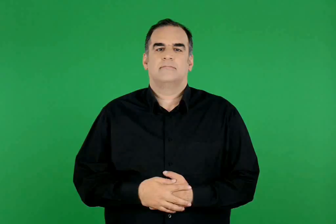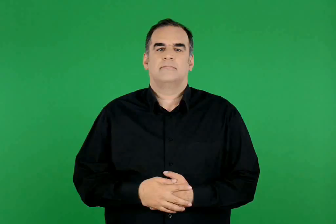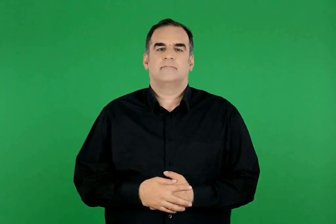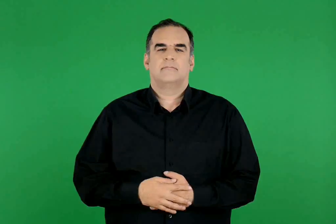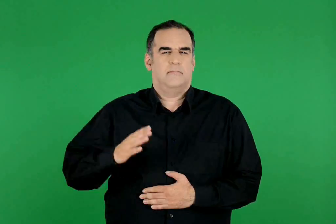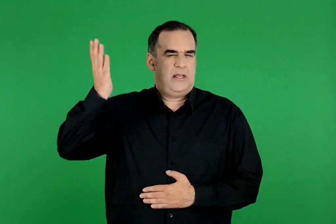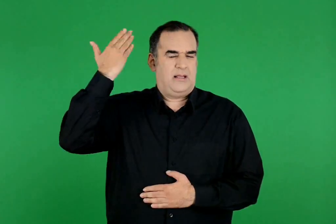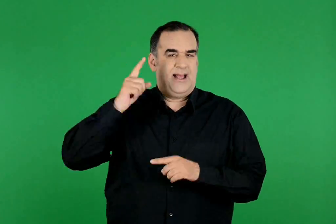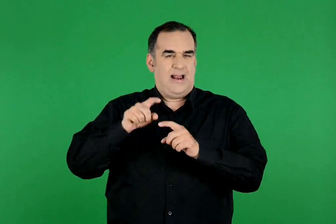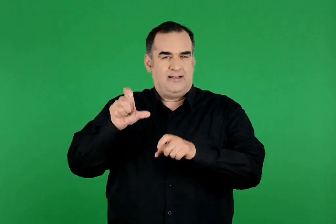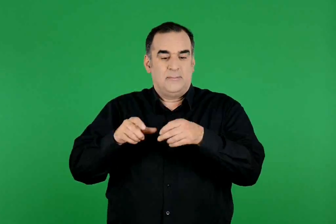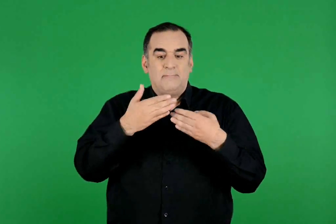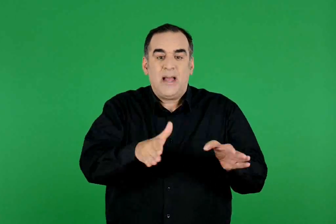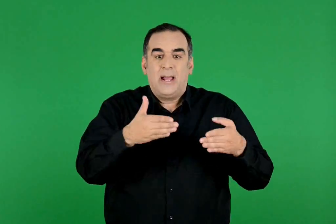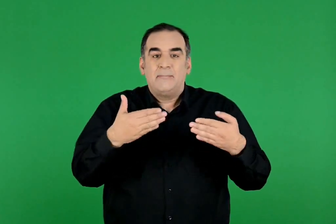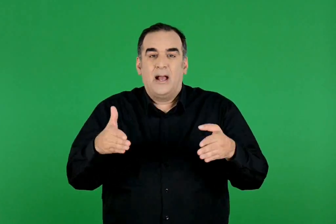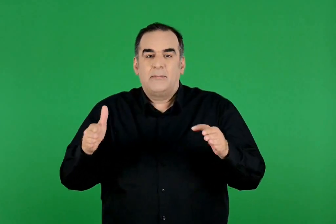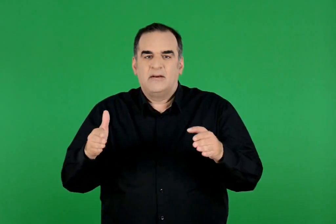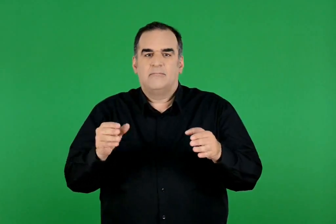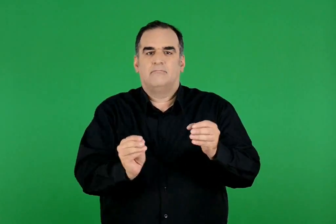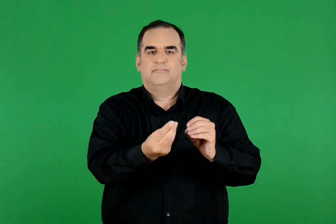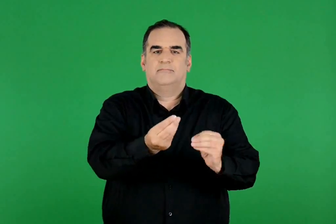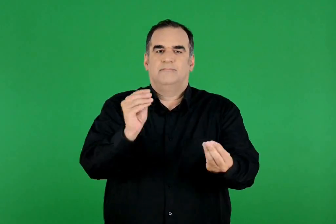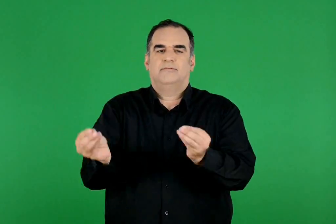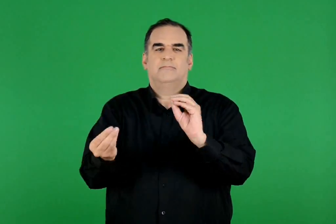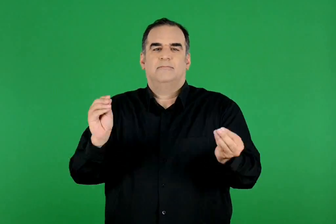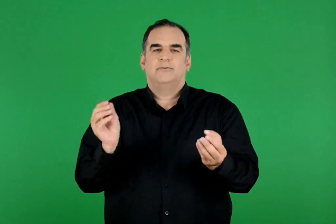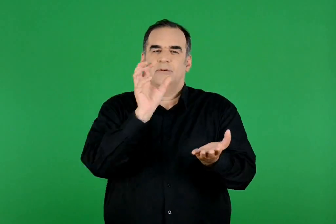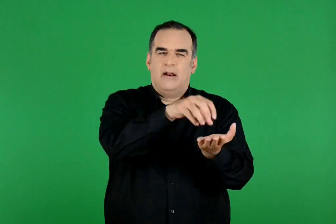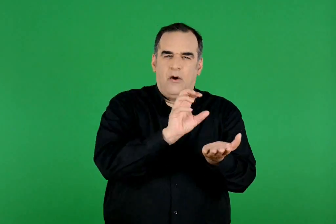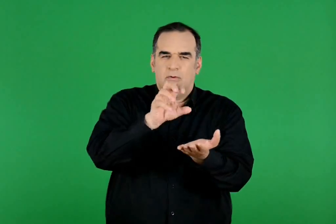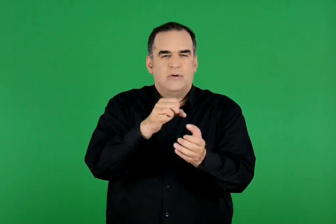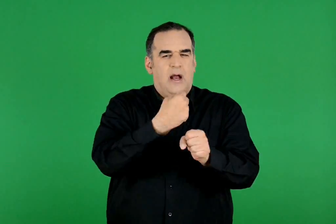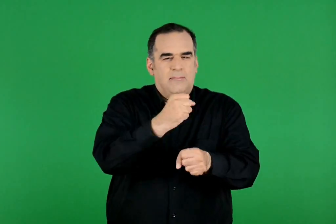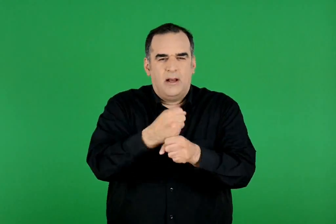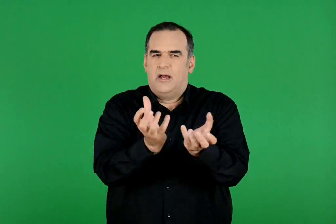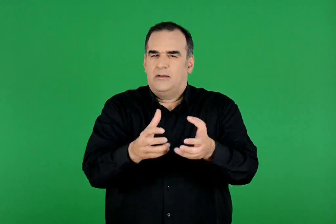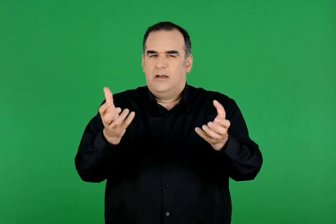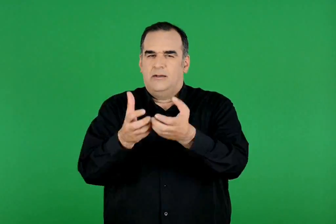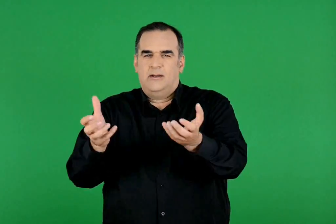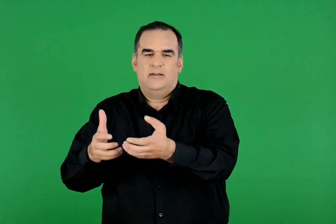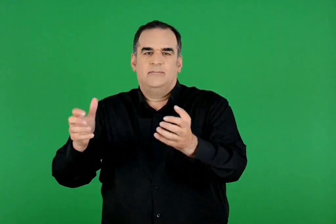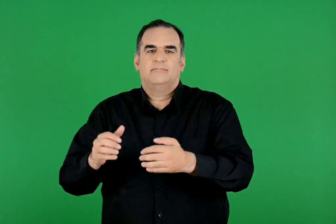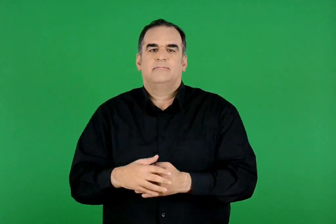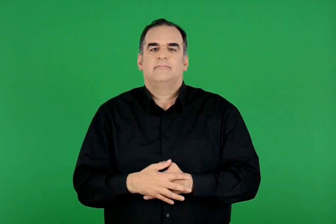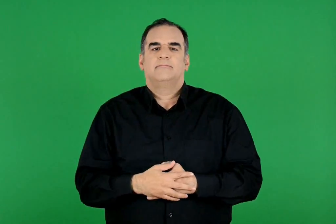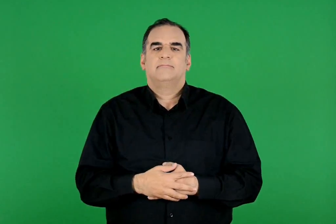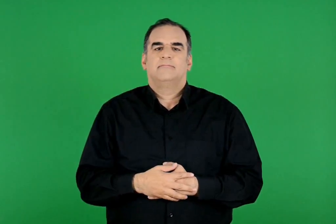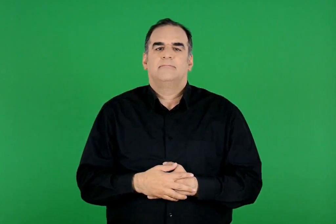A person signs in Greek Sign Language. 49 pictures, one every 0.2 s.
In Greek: ναούς , αγάλματα , αγγεία , συναντούμε παντού όπου έζησαν οι έλληνες
